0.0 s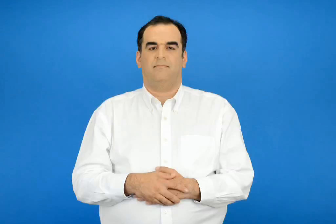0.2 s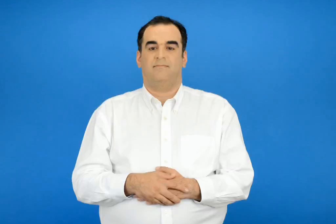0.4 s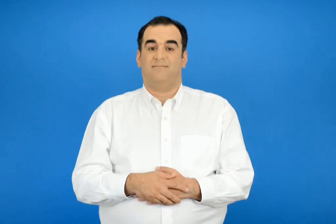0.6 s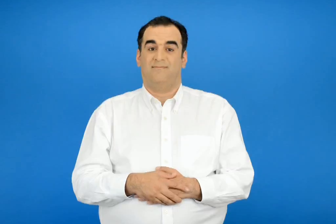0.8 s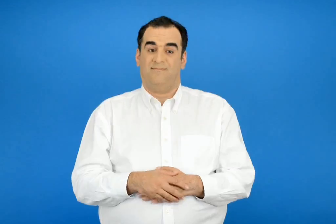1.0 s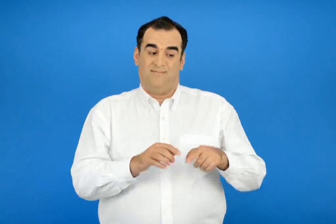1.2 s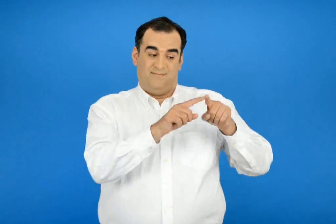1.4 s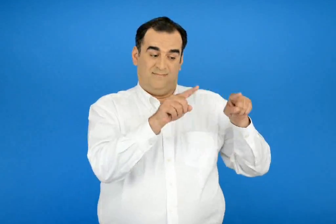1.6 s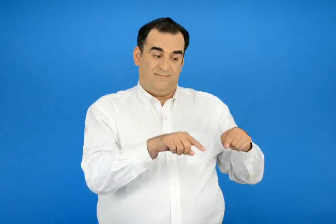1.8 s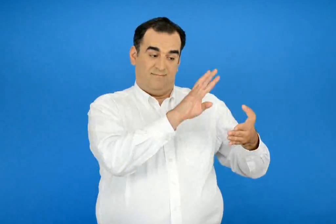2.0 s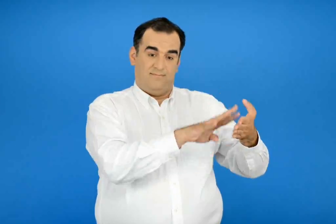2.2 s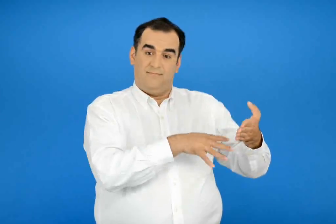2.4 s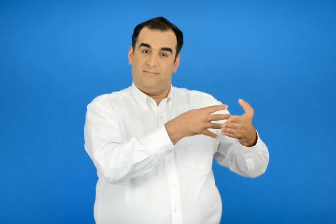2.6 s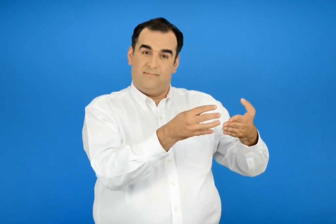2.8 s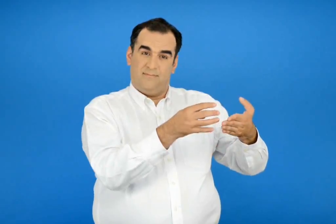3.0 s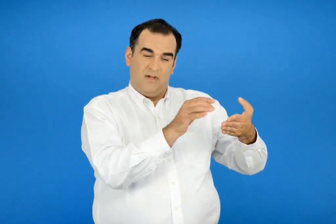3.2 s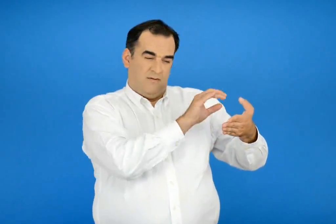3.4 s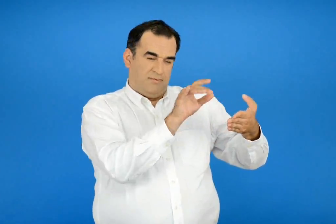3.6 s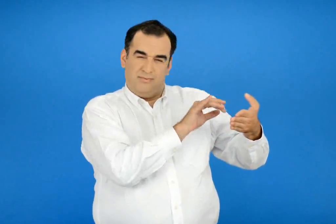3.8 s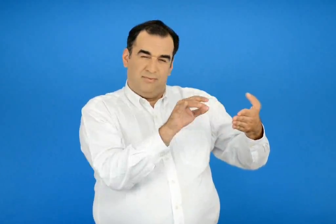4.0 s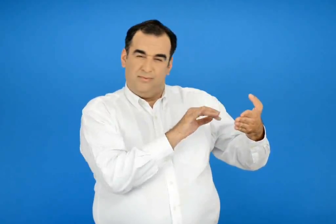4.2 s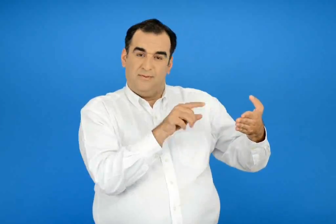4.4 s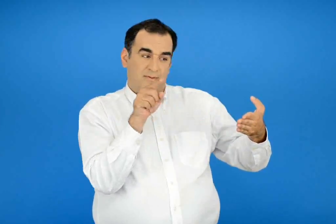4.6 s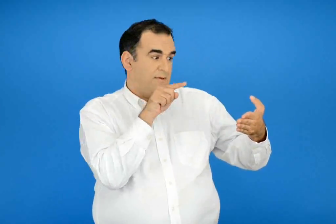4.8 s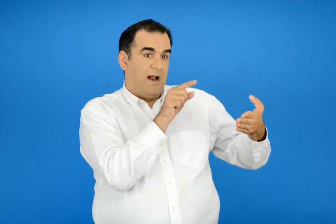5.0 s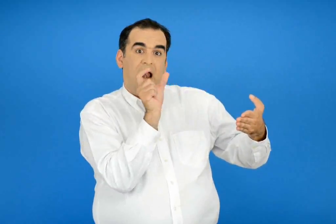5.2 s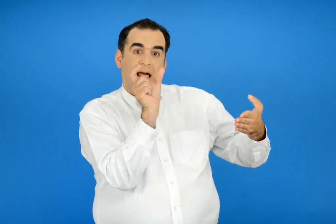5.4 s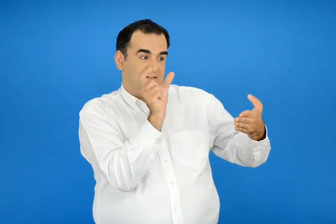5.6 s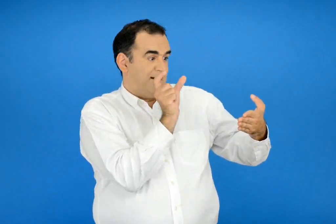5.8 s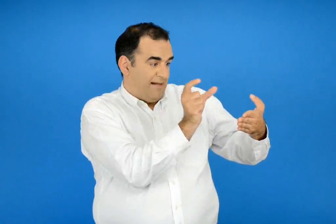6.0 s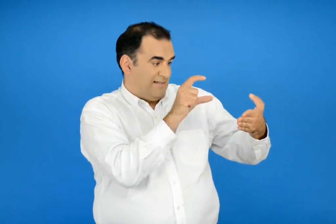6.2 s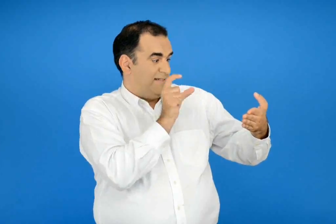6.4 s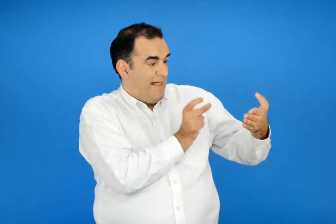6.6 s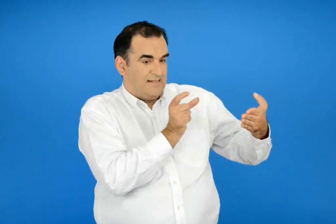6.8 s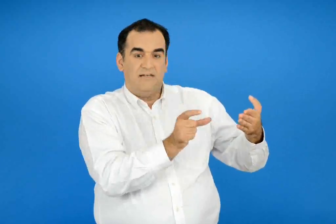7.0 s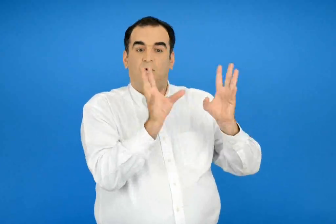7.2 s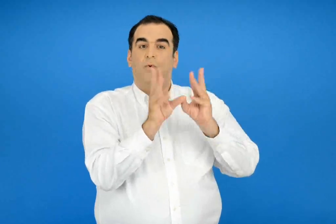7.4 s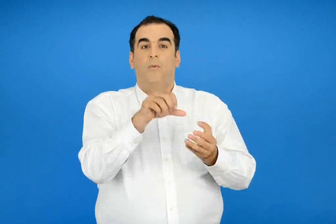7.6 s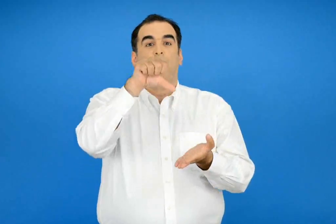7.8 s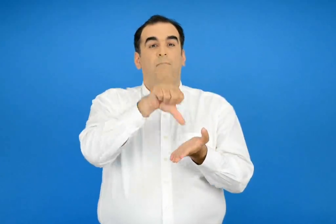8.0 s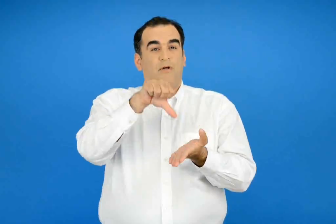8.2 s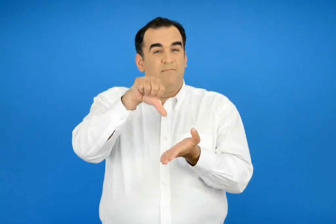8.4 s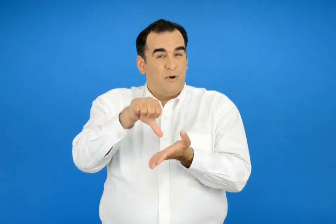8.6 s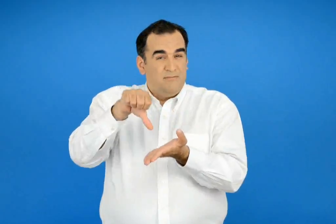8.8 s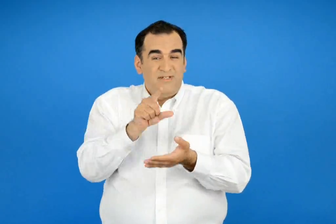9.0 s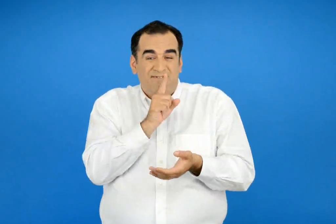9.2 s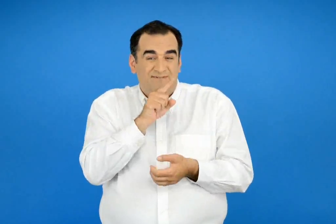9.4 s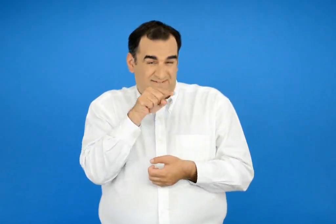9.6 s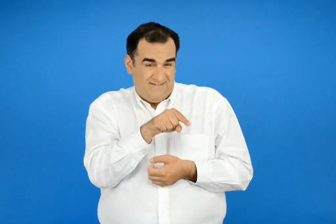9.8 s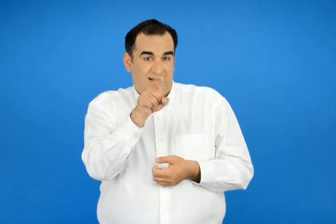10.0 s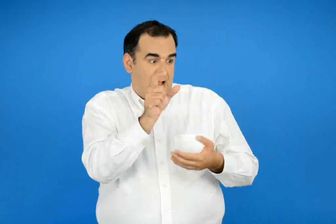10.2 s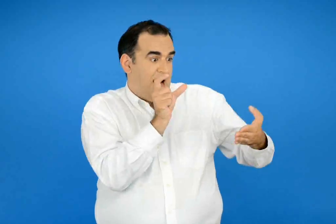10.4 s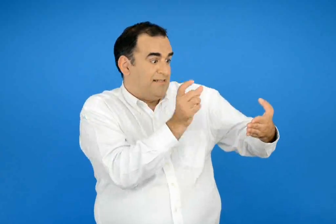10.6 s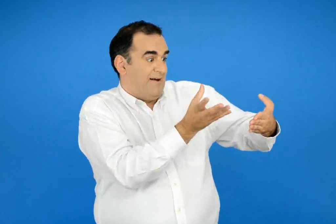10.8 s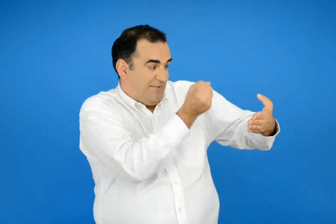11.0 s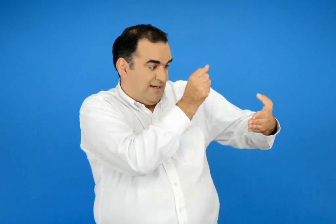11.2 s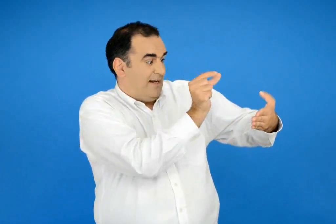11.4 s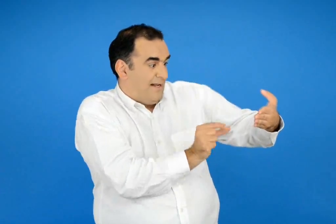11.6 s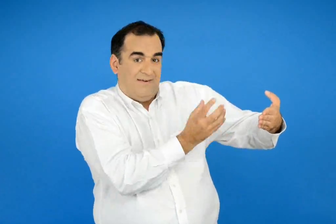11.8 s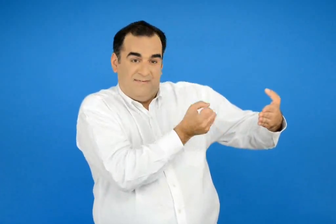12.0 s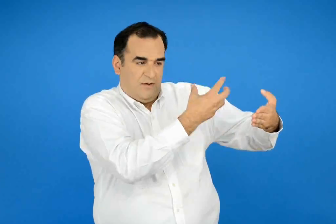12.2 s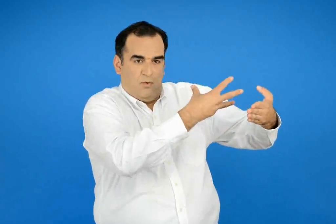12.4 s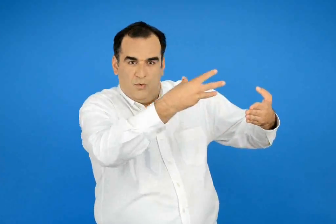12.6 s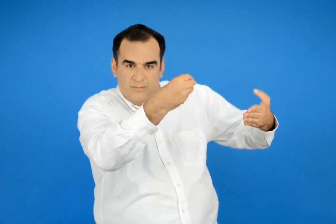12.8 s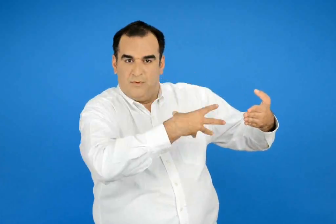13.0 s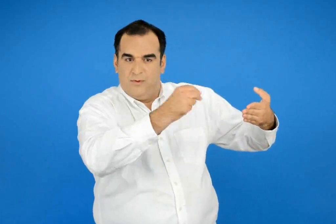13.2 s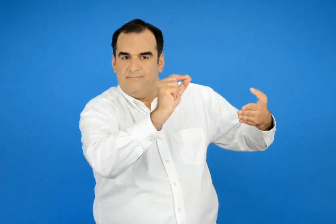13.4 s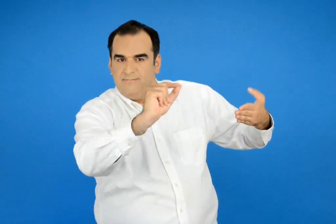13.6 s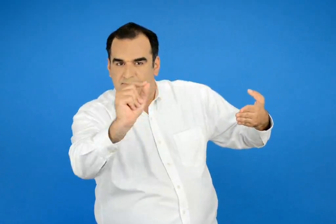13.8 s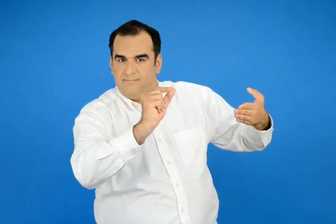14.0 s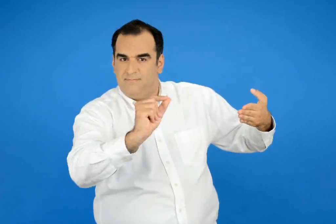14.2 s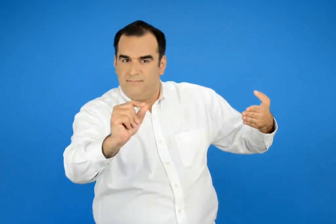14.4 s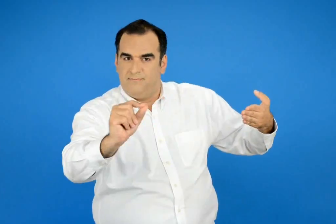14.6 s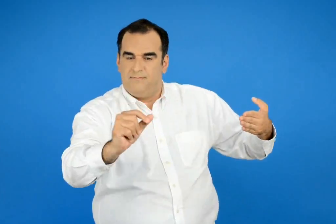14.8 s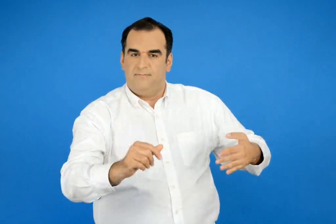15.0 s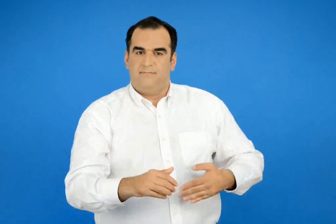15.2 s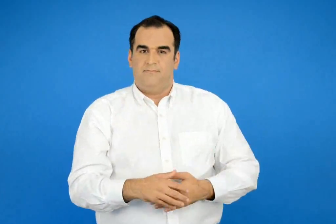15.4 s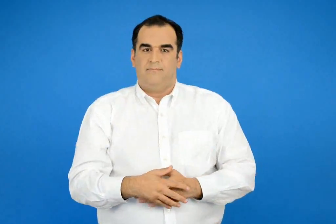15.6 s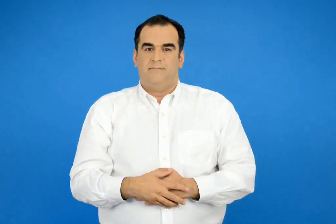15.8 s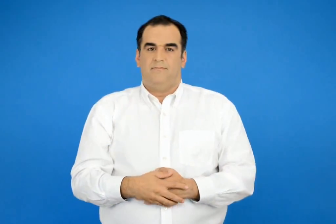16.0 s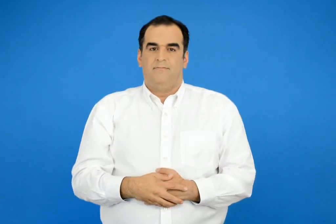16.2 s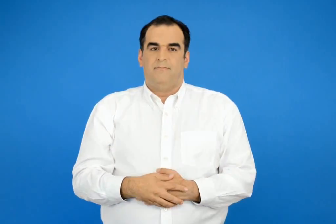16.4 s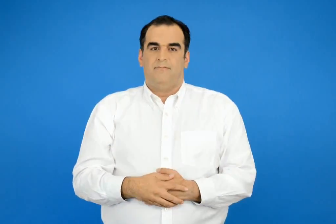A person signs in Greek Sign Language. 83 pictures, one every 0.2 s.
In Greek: ψάξε στον παρακάτω πίνακα να βρεις τις πόλεις αυτές και αντίγραψε τες στις γραμμές δίπλα
